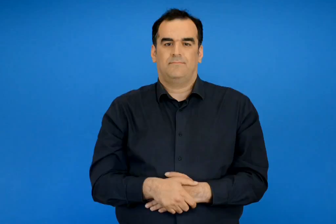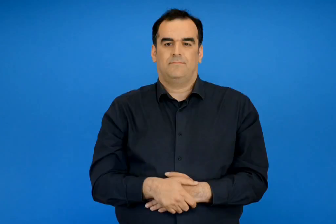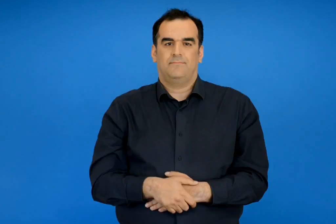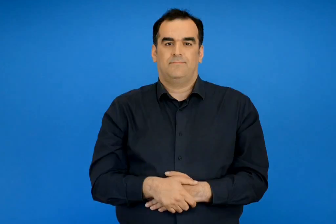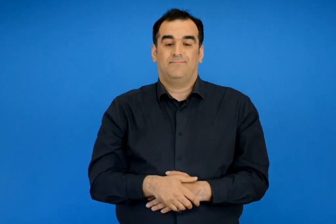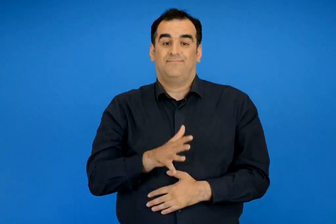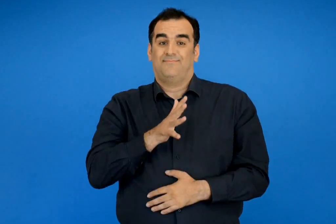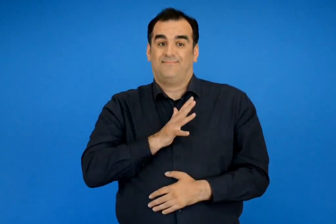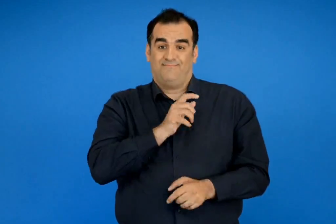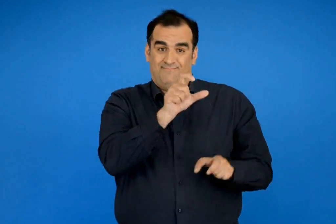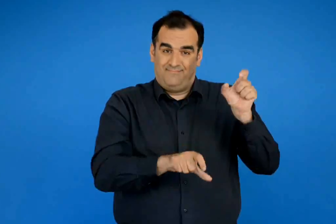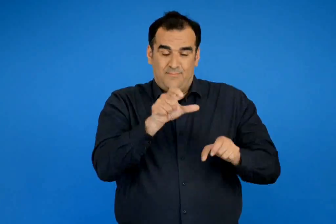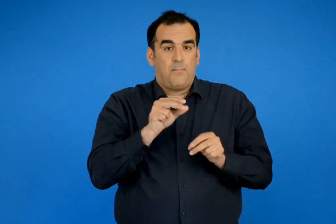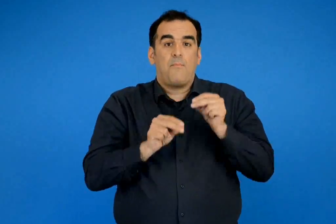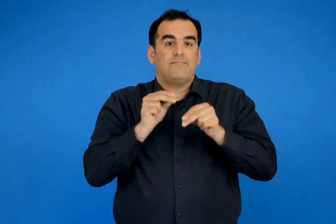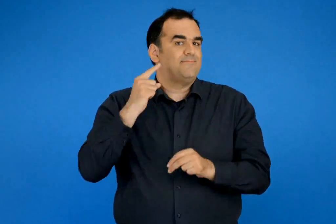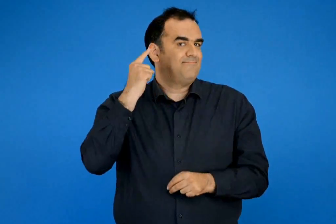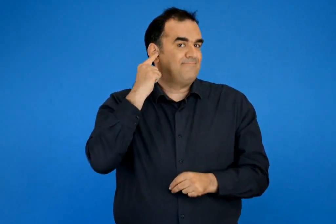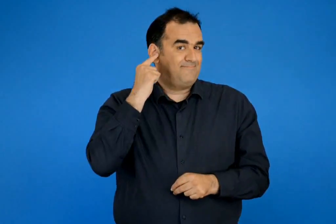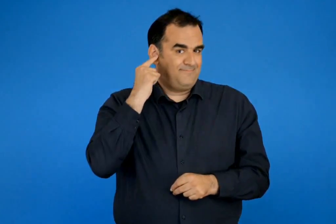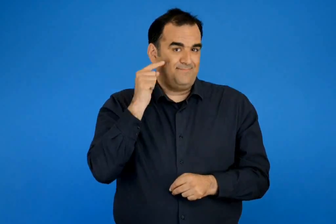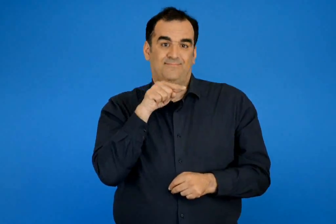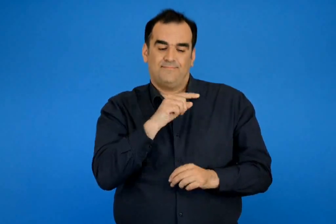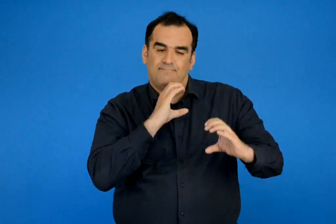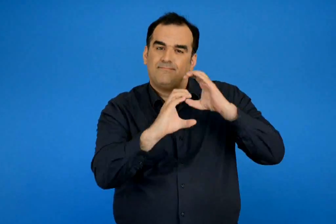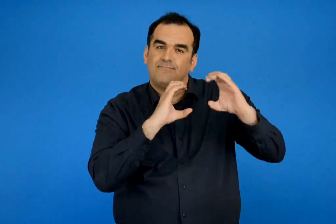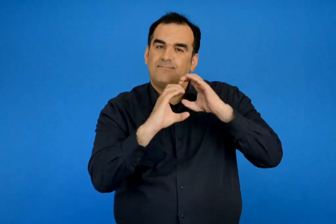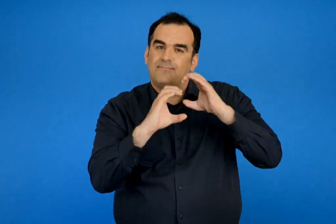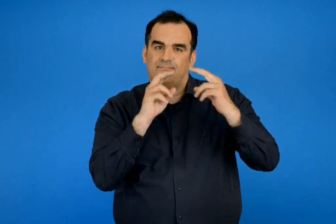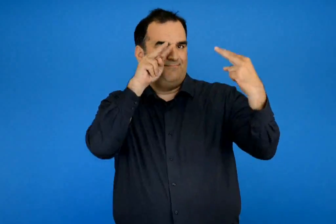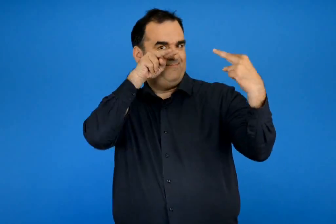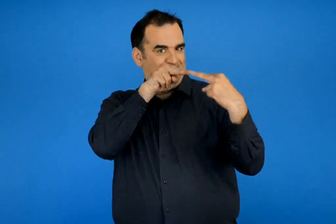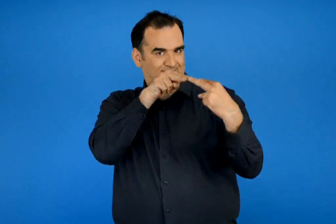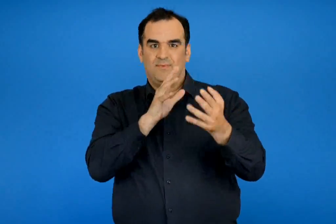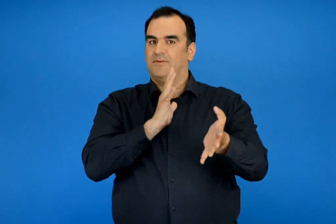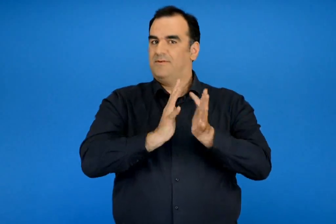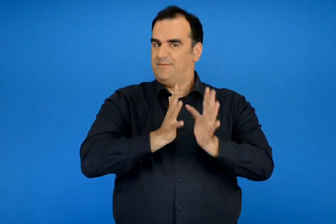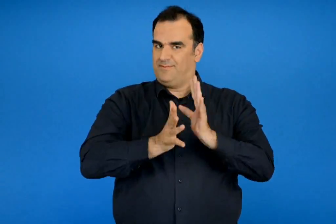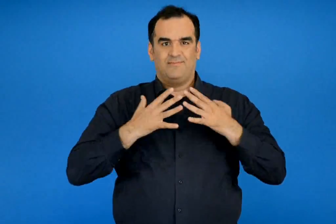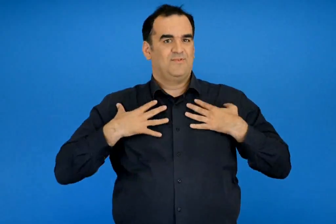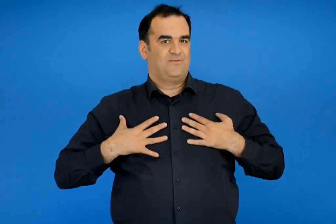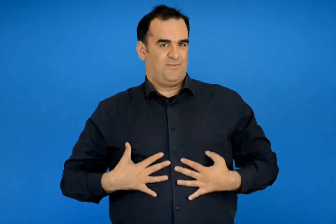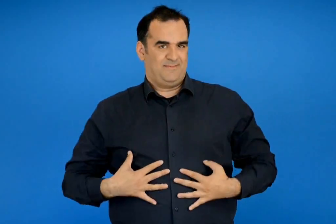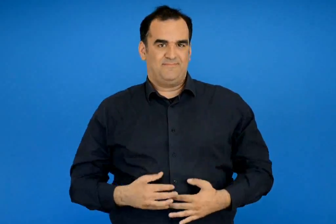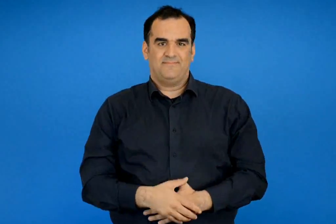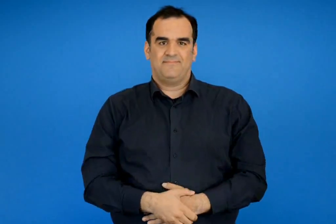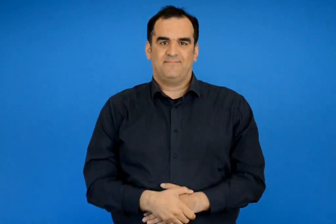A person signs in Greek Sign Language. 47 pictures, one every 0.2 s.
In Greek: οι άνθρωποι με προβλήματα ακοής μιλούν με το πρόσωπο τα χεριά και το σώμα
